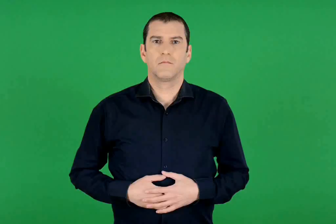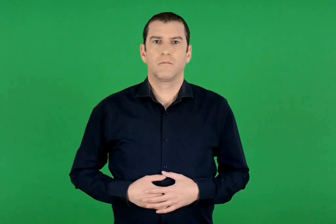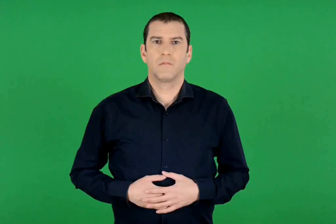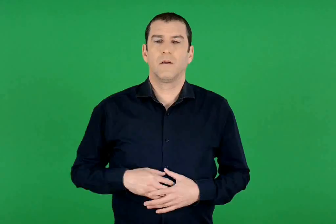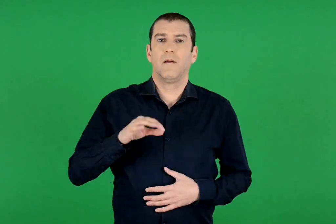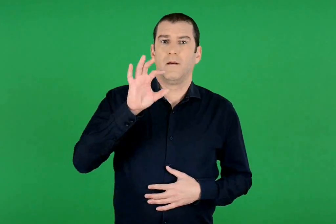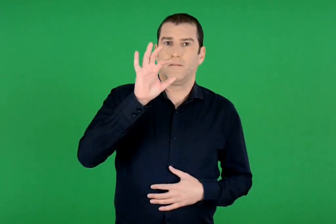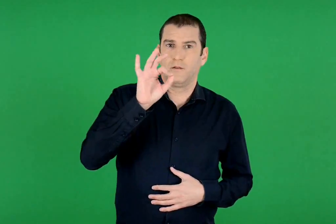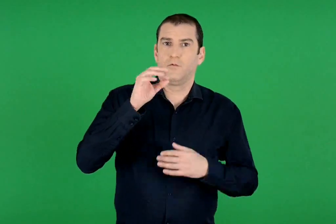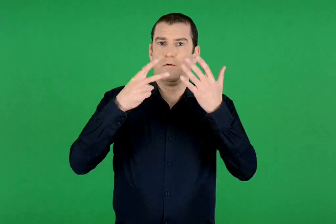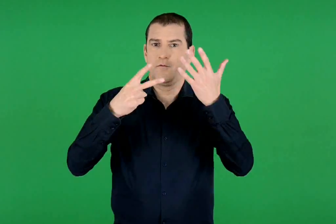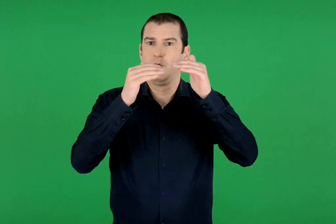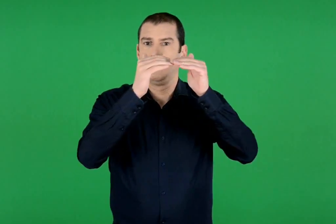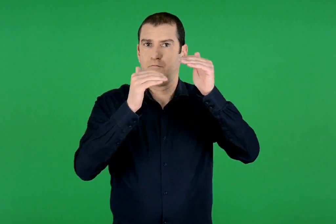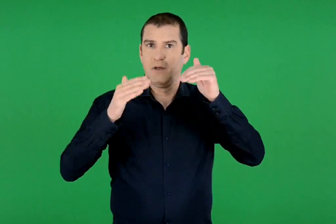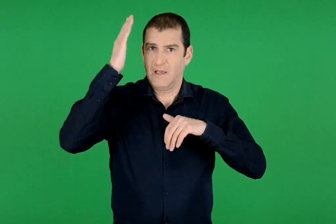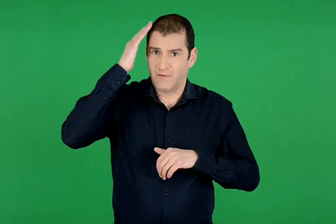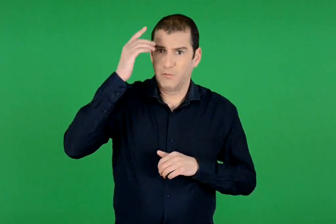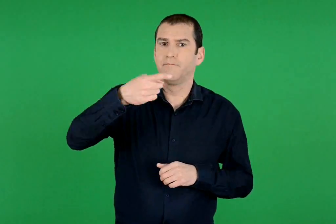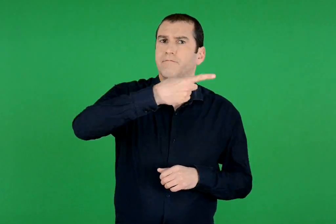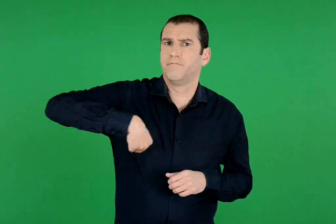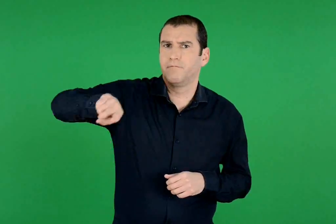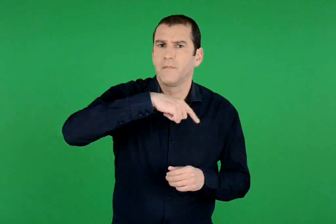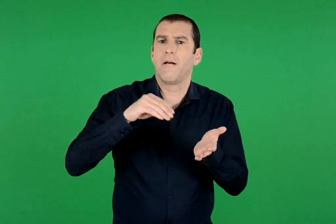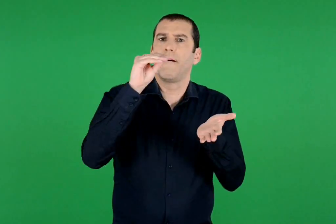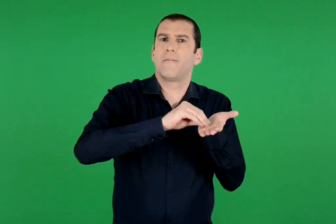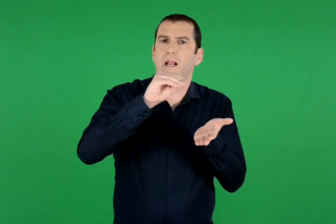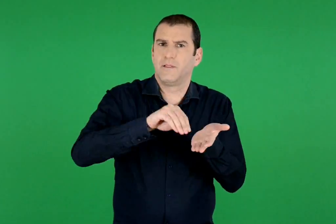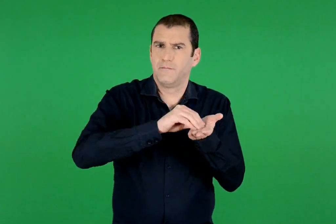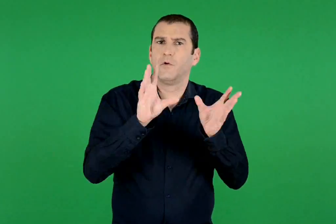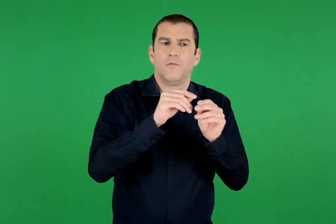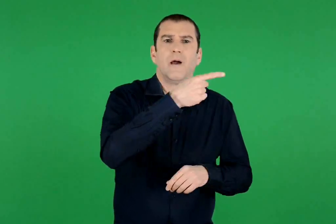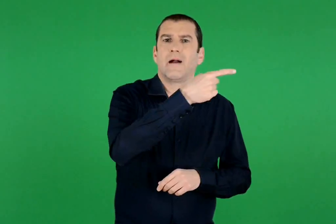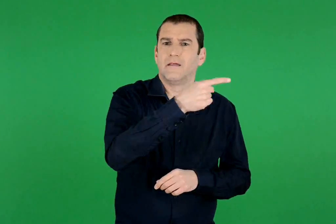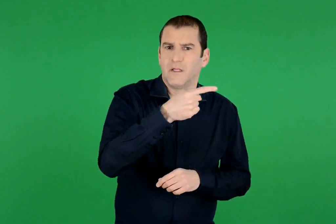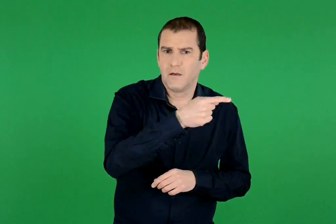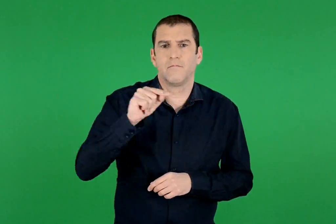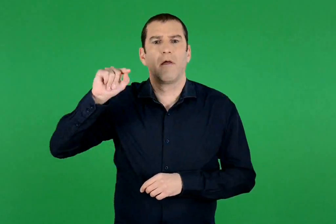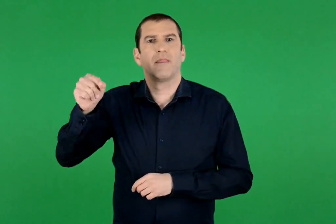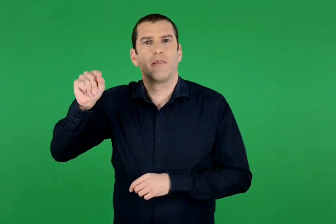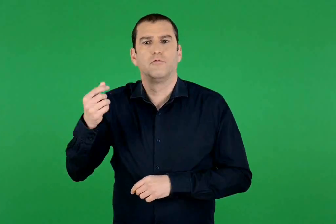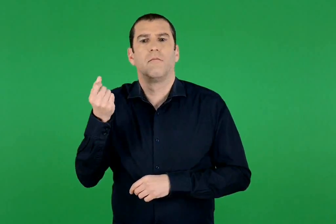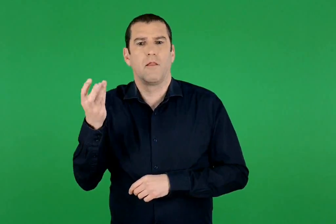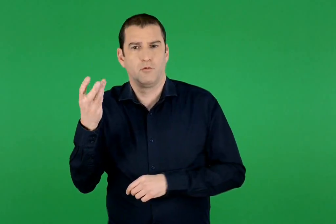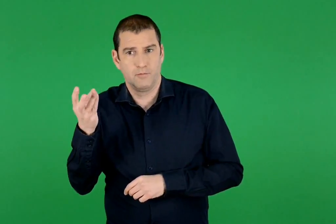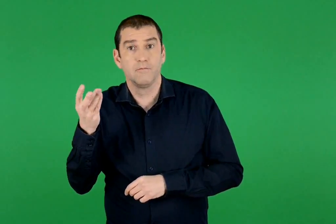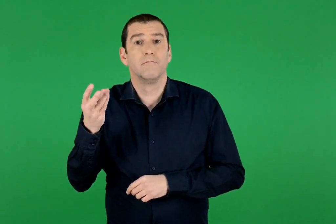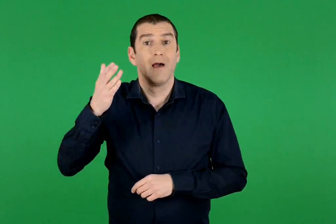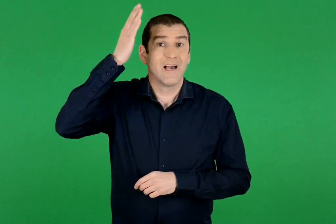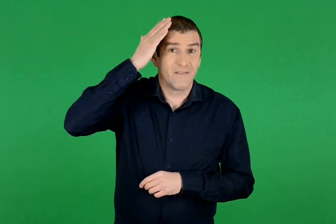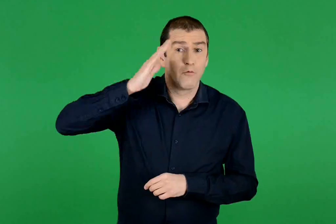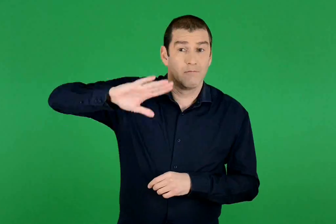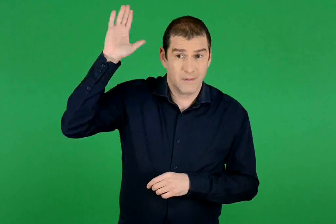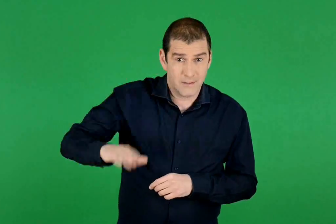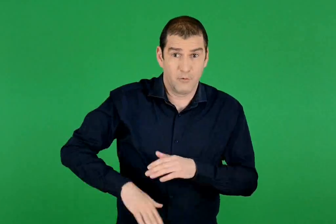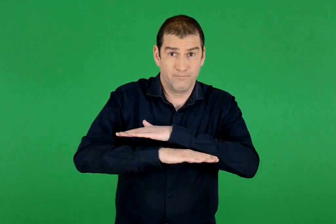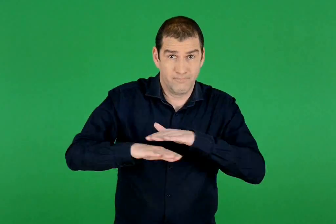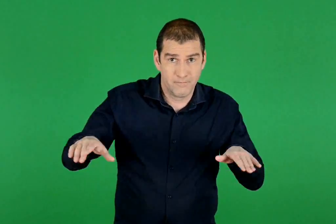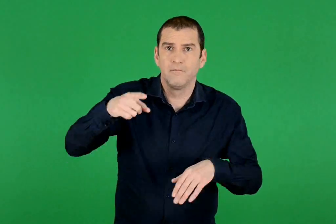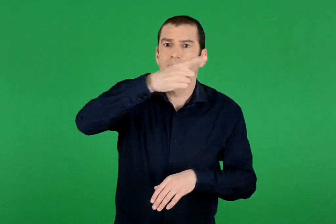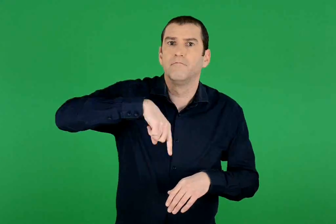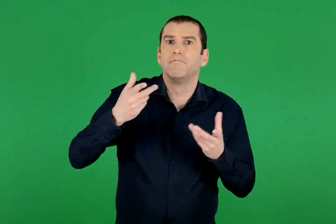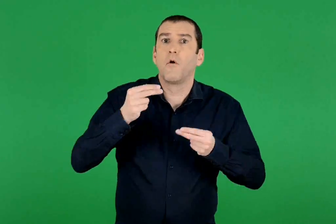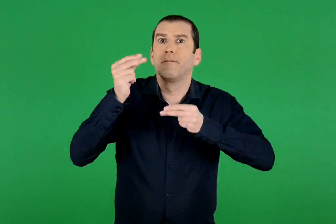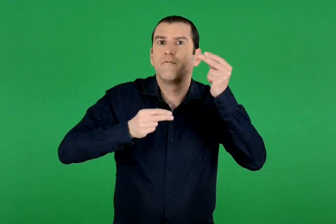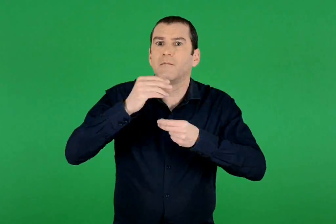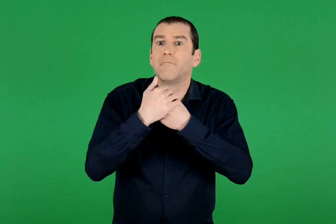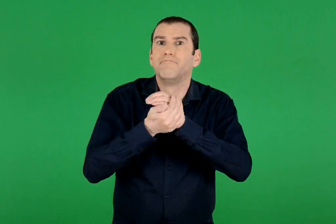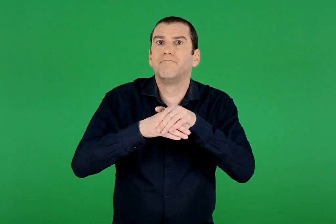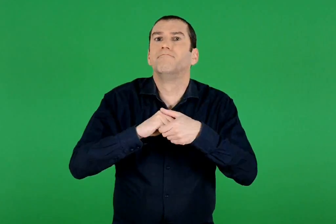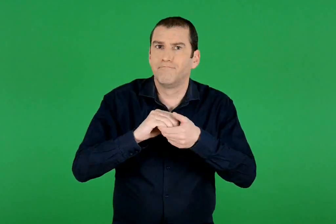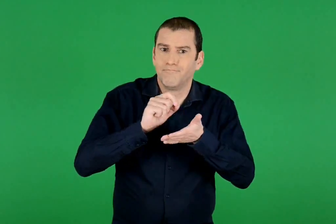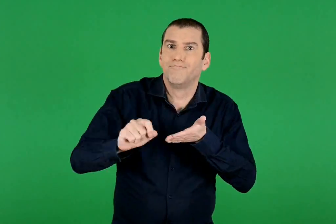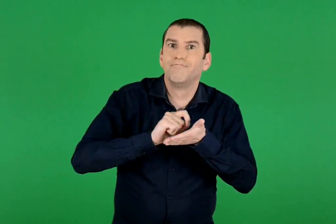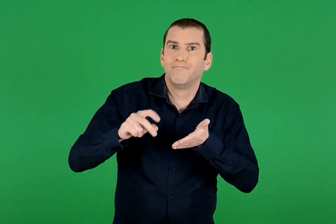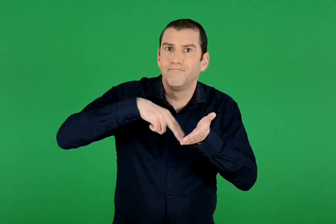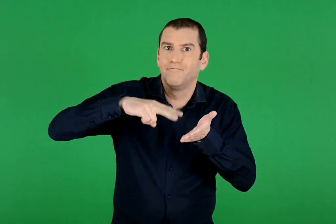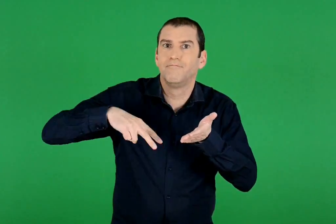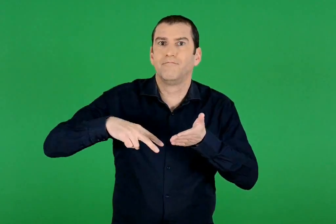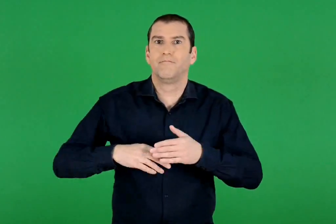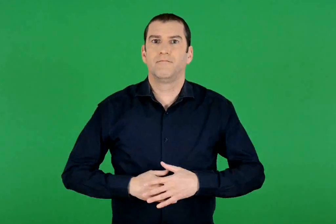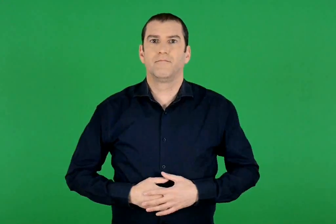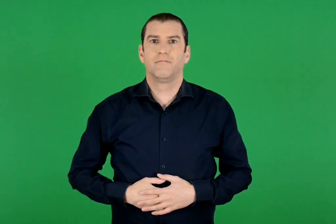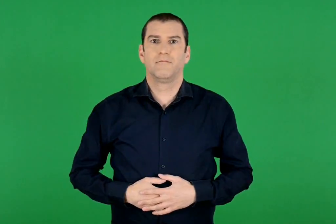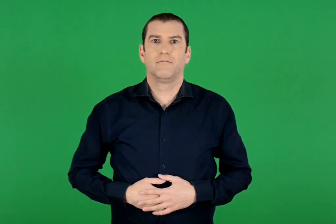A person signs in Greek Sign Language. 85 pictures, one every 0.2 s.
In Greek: στο 57ο κεφάλαιο θα κάνουμε μια επανάληψη στα κλάσματα και στους δεκαδικούς αριθμούς , ενώ στο τελευταίο κεφάλαιο θα ασχοληθούμε για άλλη μια φορά με ενδιαφέροντα προβλήματα
